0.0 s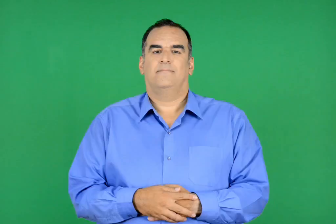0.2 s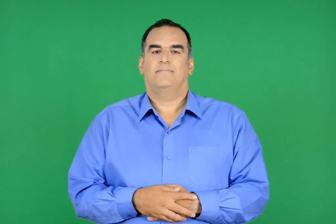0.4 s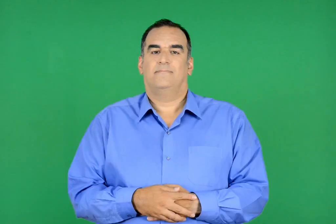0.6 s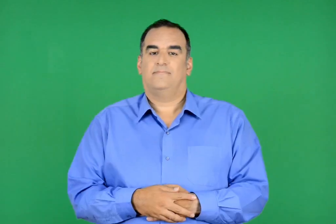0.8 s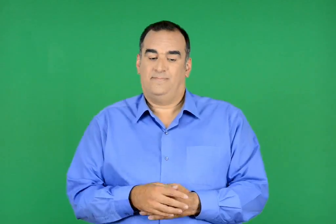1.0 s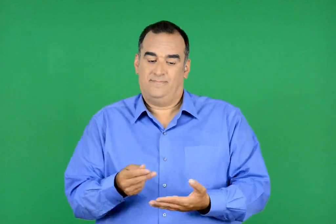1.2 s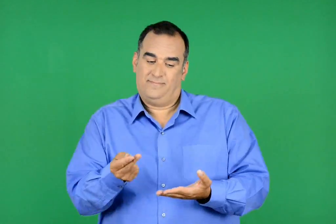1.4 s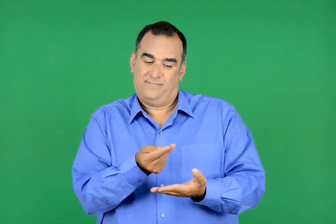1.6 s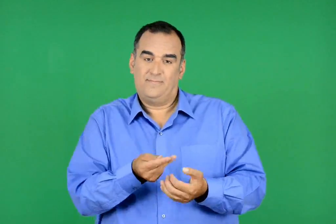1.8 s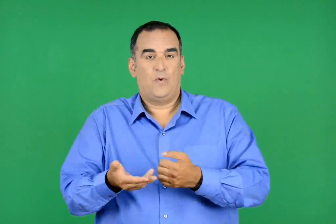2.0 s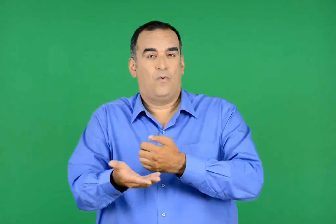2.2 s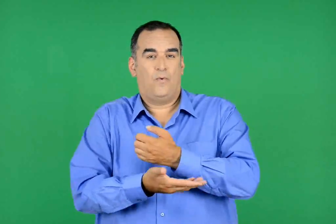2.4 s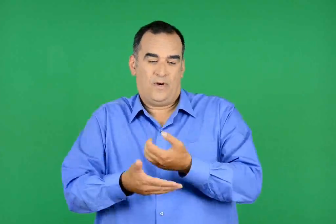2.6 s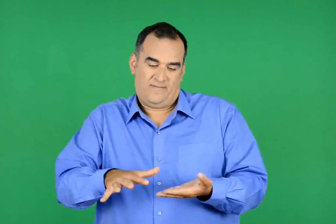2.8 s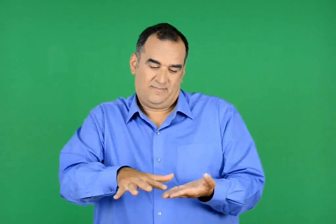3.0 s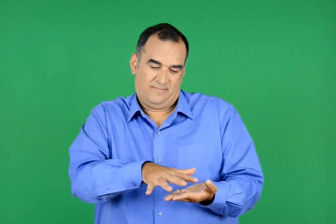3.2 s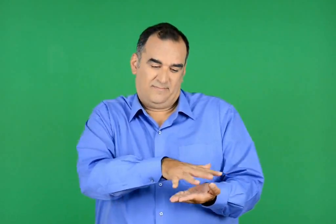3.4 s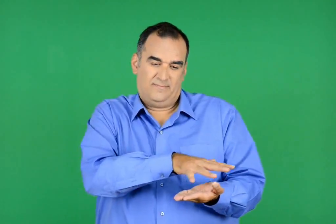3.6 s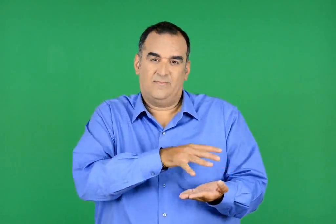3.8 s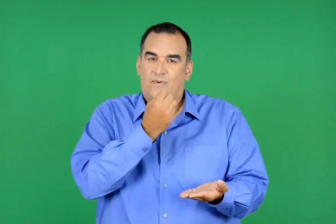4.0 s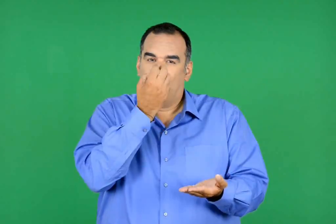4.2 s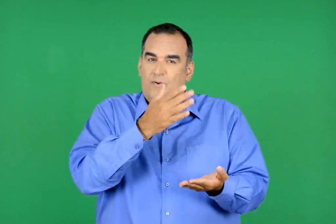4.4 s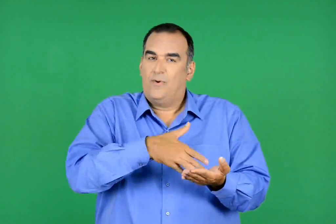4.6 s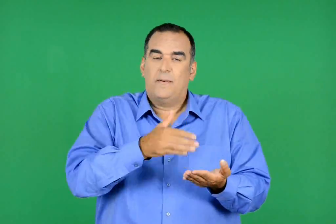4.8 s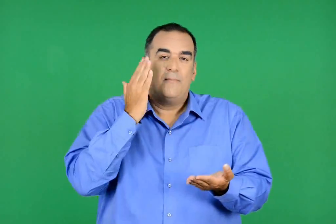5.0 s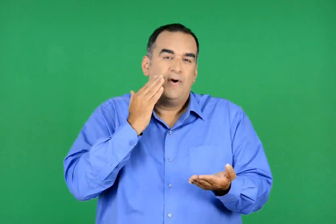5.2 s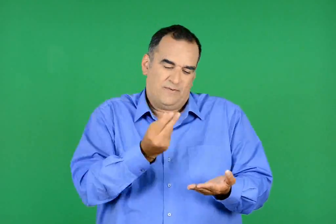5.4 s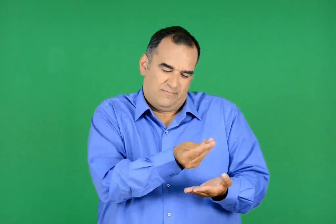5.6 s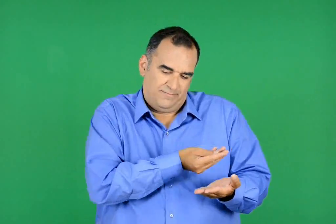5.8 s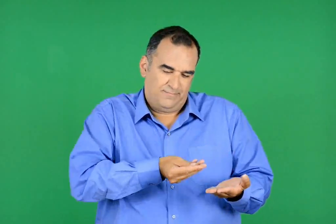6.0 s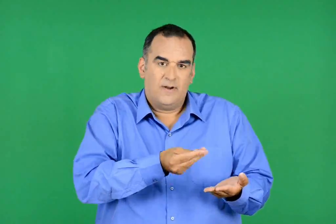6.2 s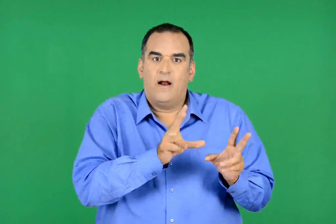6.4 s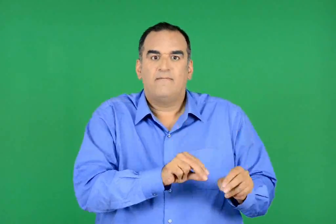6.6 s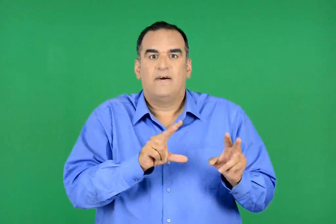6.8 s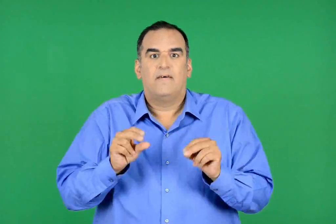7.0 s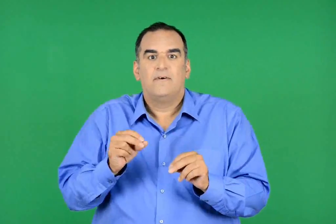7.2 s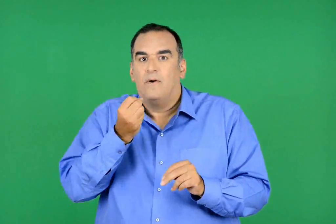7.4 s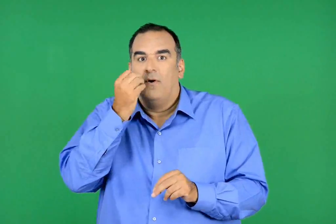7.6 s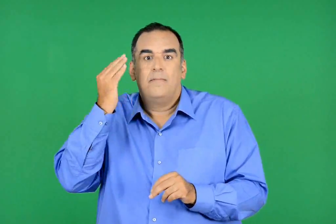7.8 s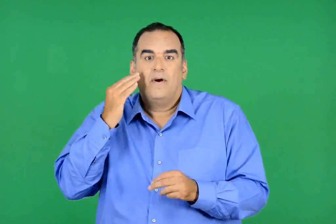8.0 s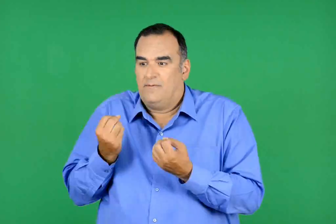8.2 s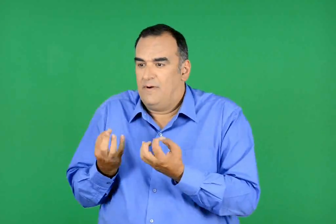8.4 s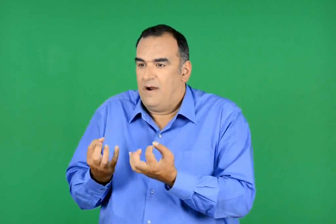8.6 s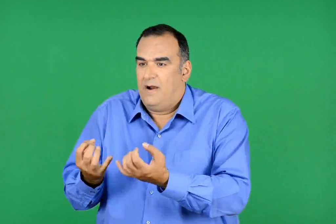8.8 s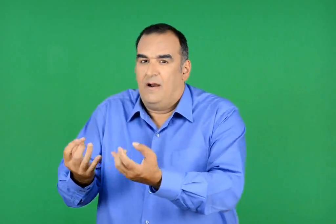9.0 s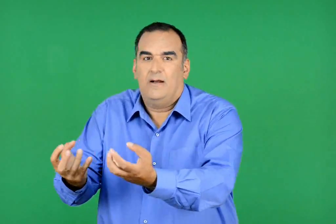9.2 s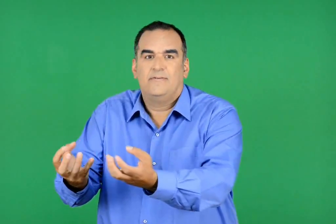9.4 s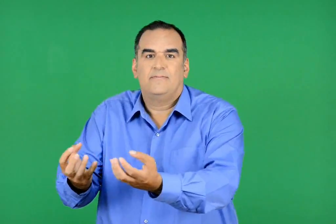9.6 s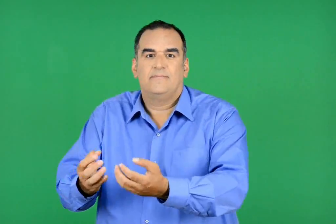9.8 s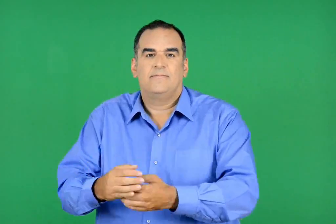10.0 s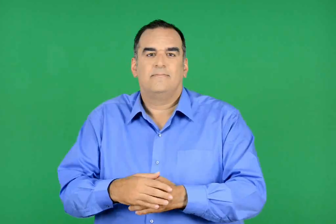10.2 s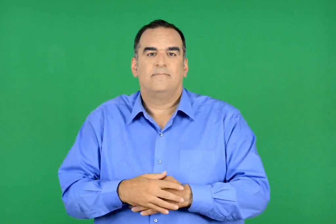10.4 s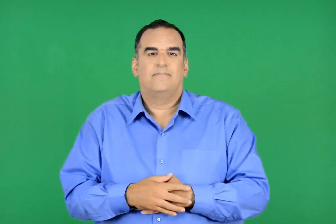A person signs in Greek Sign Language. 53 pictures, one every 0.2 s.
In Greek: και τα χωράφια , γιατί τα ζωγράφισε µμενεξελιά , σαν να ήταν σπαρμένα µε µενεξέδες ;
